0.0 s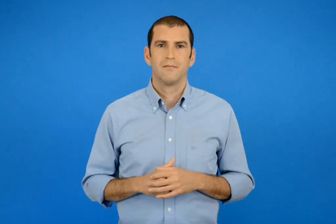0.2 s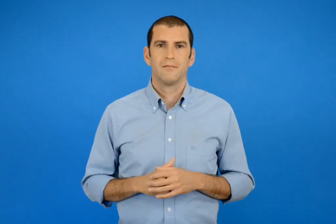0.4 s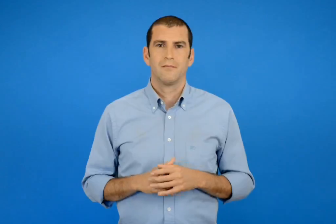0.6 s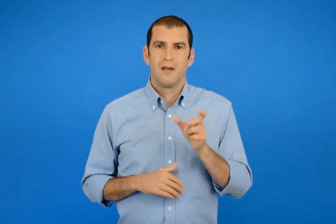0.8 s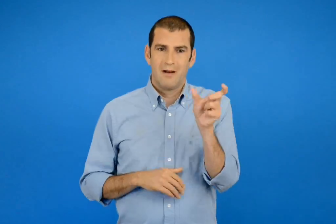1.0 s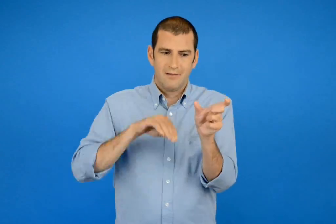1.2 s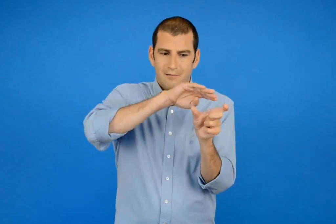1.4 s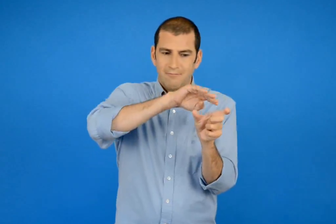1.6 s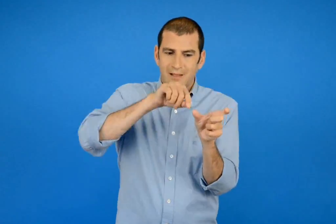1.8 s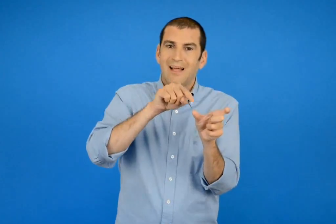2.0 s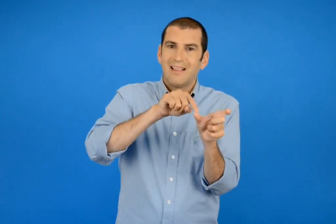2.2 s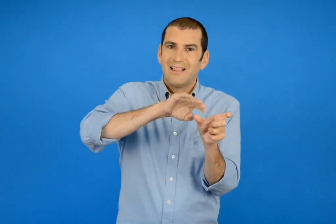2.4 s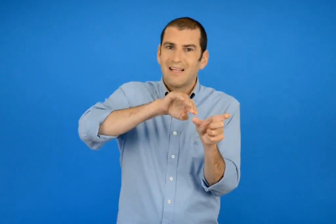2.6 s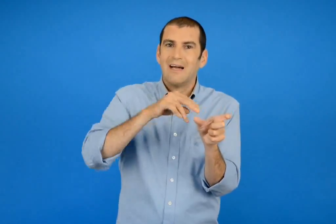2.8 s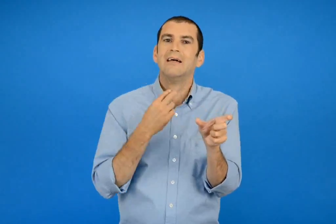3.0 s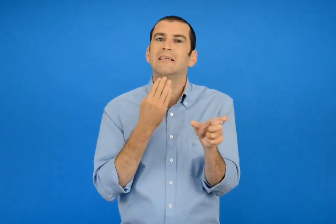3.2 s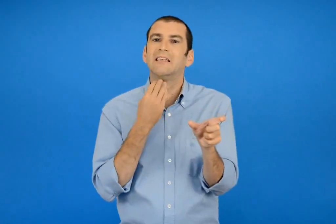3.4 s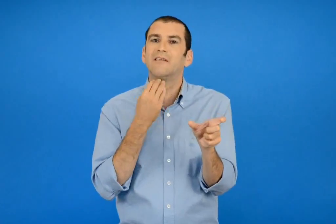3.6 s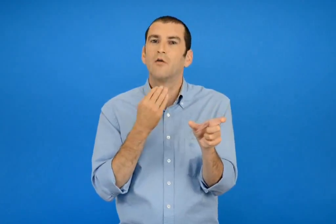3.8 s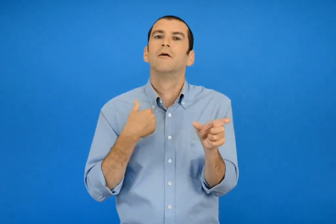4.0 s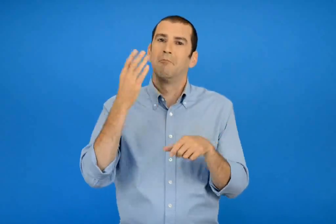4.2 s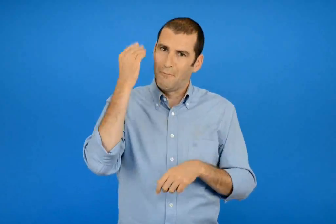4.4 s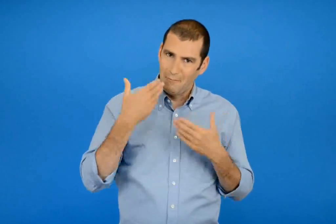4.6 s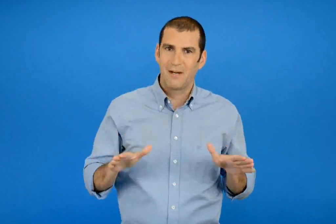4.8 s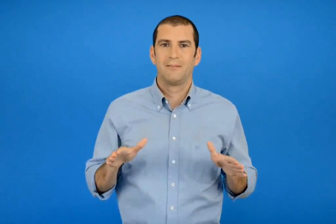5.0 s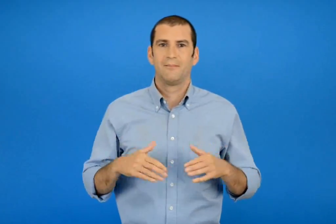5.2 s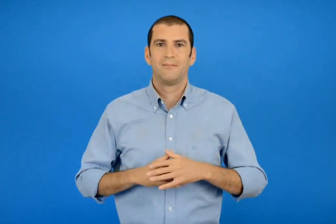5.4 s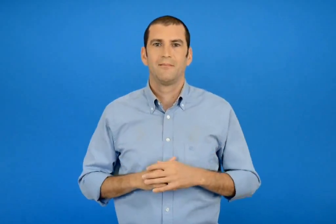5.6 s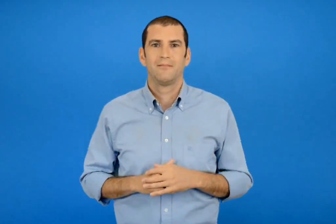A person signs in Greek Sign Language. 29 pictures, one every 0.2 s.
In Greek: έμαθα τα τελικά σύμφωνα
